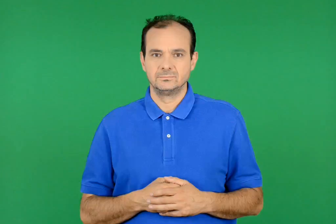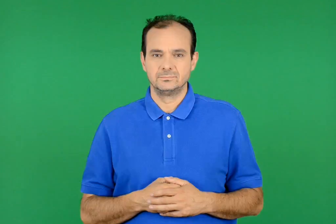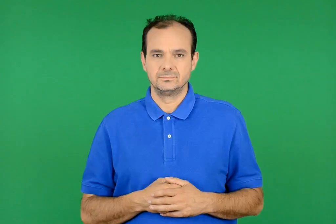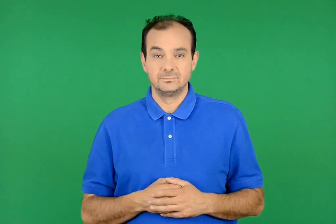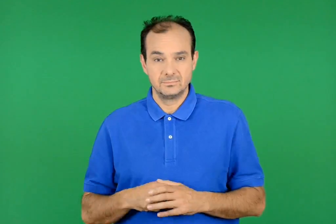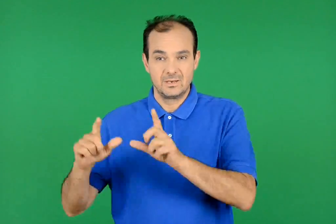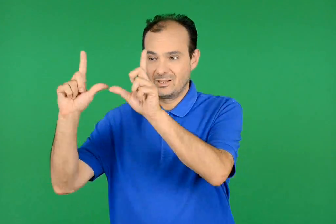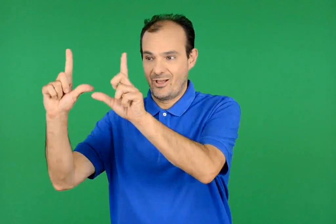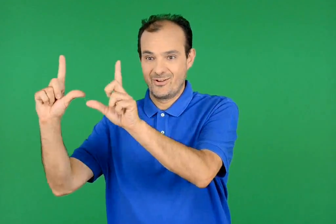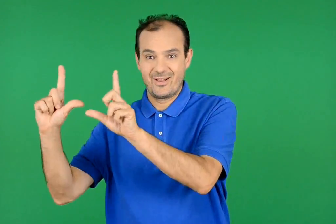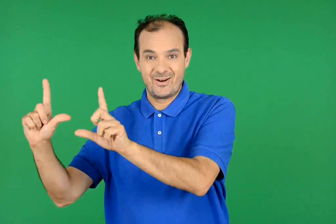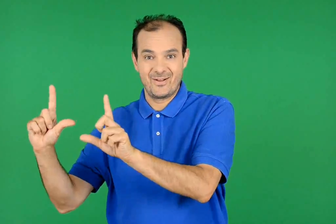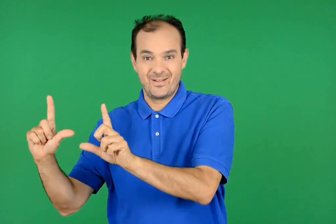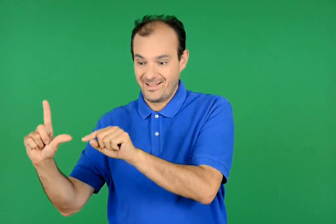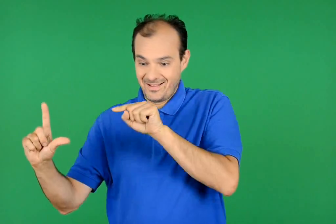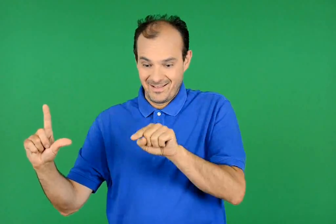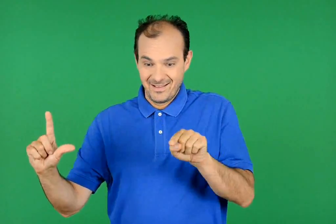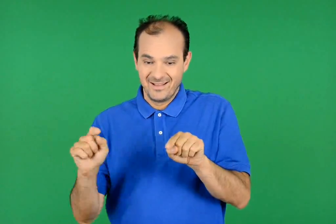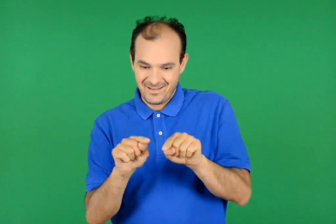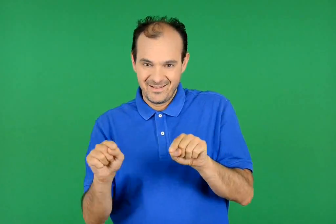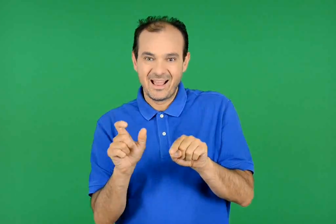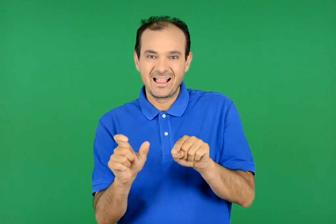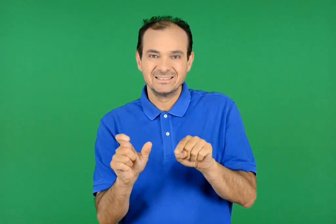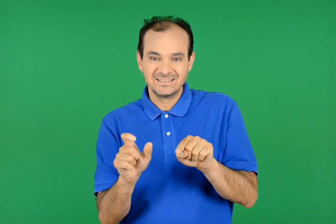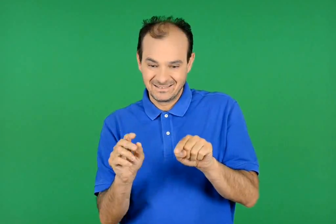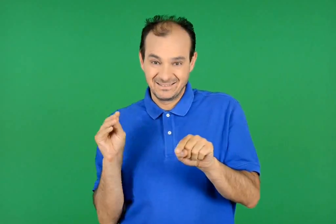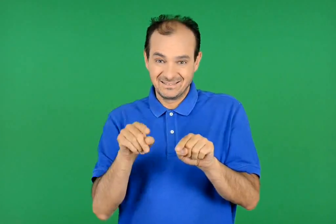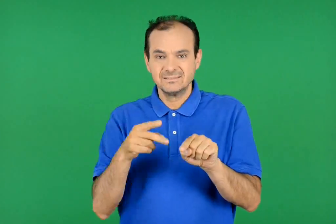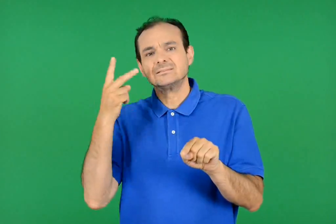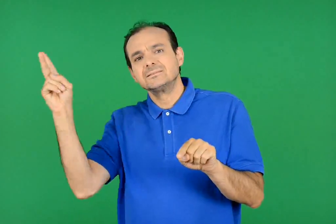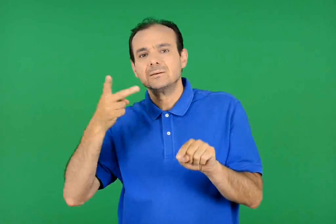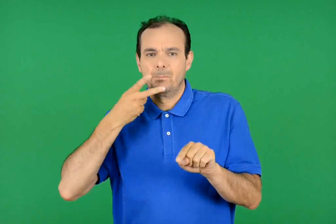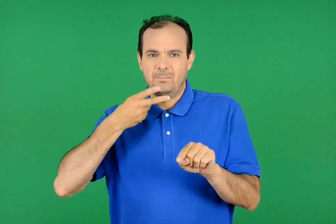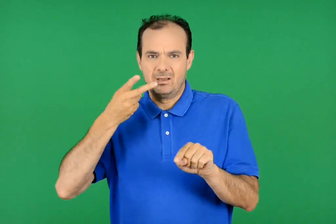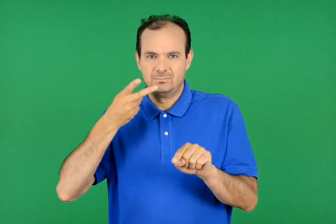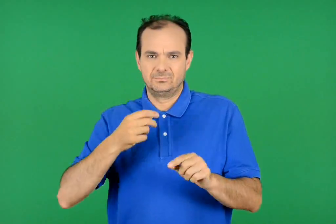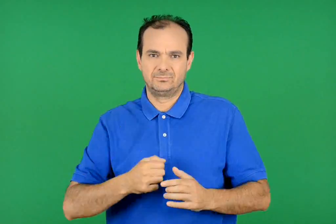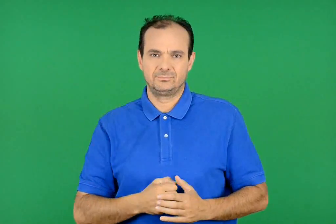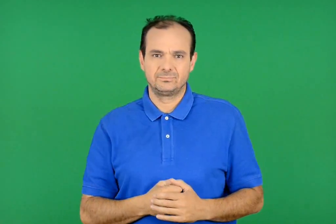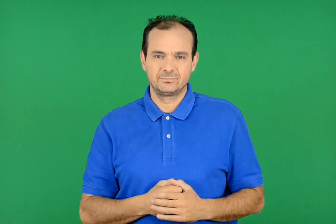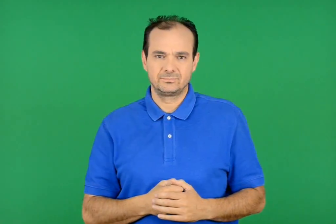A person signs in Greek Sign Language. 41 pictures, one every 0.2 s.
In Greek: αντικαθιστώ τις εικόνες με λέξεις του ποιήματος
